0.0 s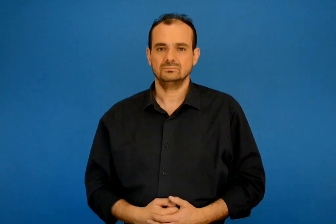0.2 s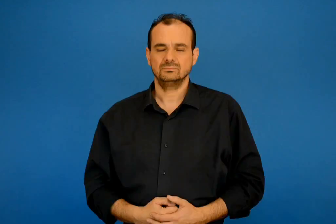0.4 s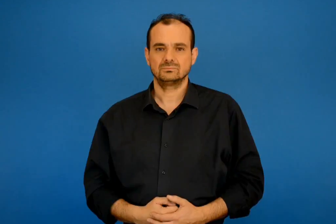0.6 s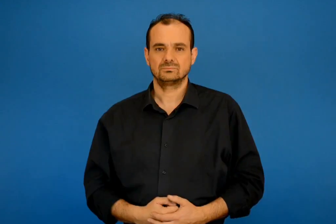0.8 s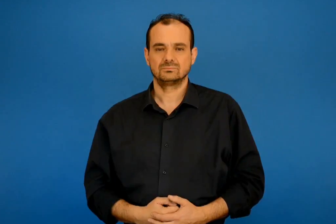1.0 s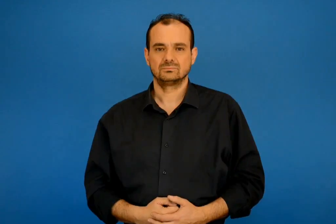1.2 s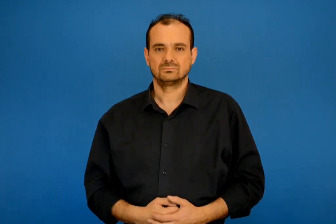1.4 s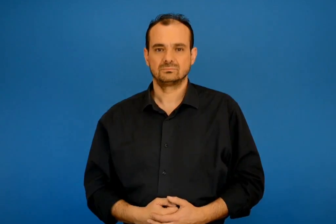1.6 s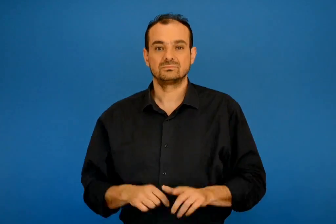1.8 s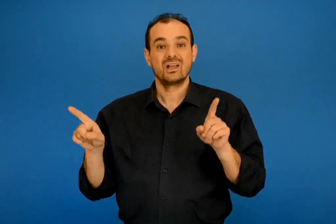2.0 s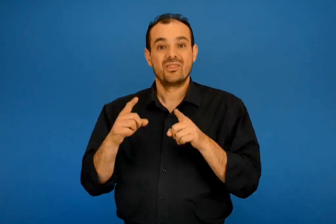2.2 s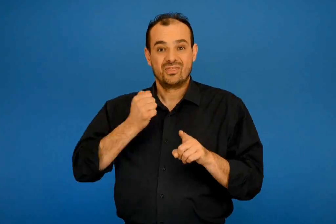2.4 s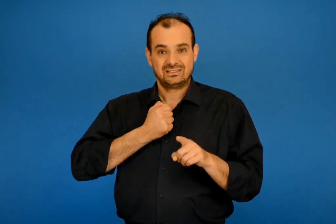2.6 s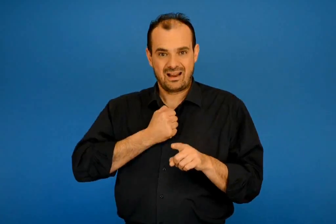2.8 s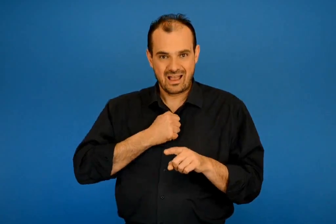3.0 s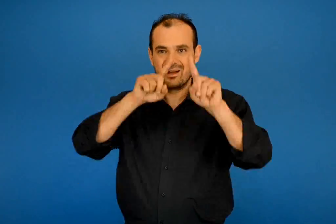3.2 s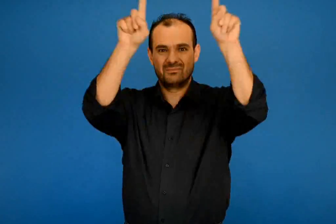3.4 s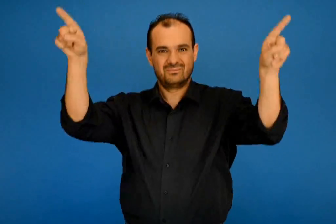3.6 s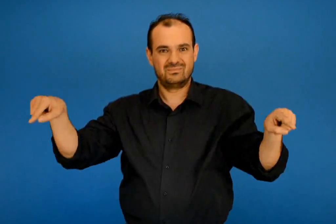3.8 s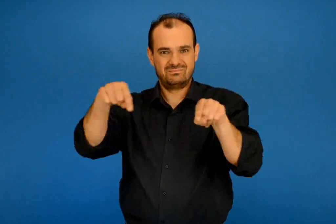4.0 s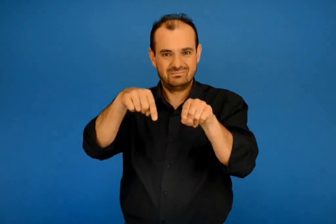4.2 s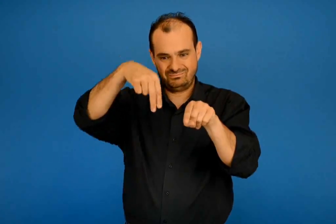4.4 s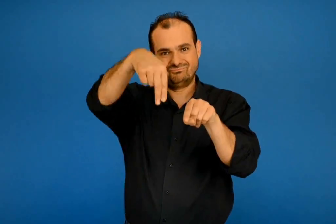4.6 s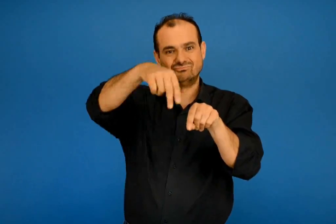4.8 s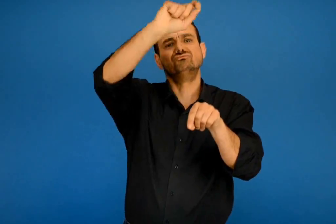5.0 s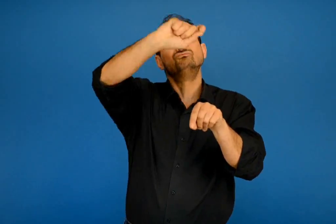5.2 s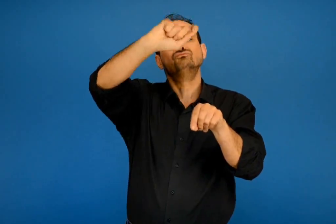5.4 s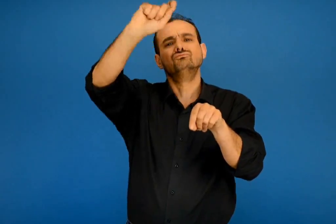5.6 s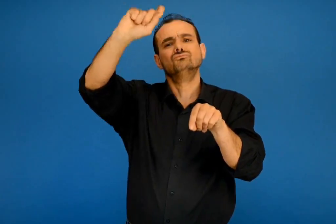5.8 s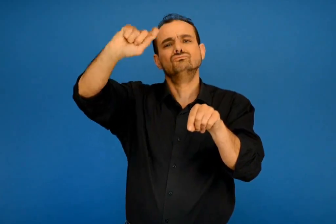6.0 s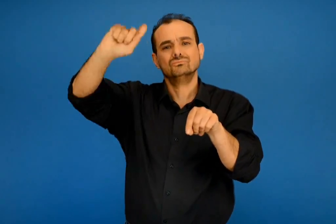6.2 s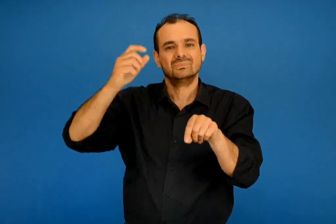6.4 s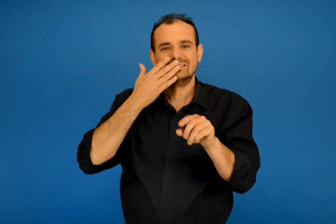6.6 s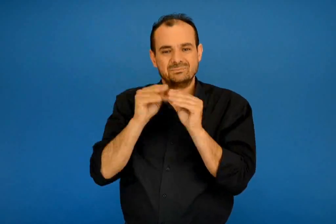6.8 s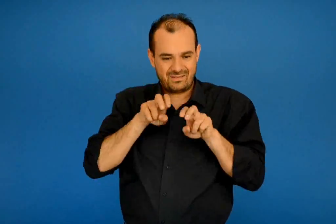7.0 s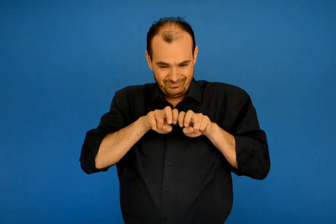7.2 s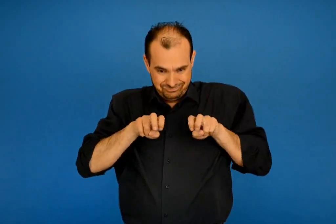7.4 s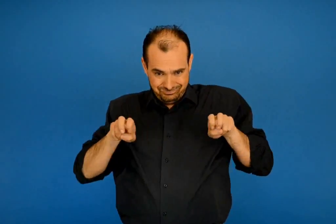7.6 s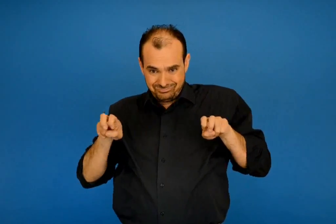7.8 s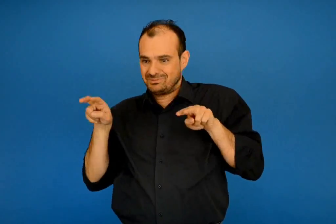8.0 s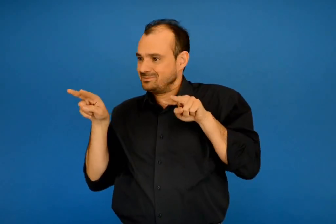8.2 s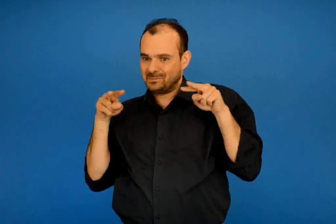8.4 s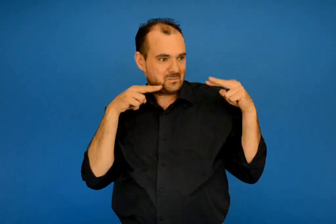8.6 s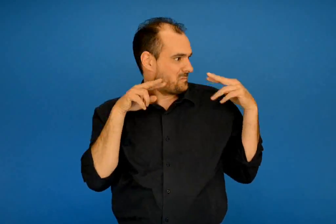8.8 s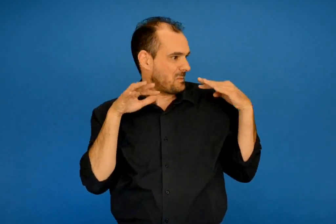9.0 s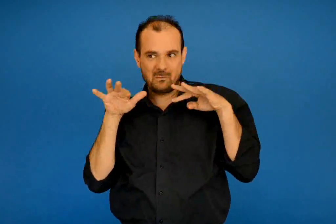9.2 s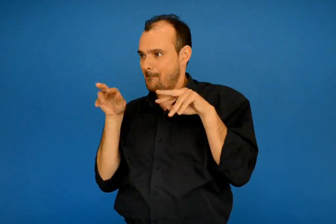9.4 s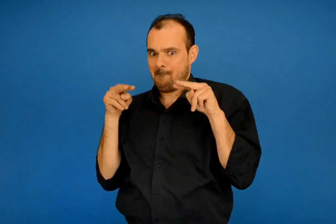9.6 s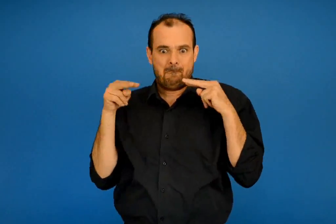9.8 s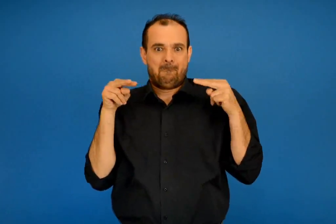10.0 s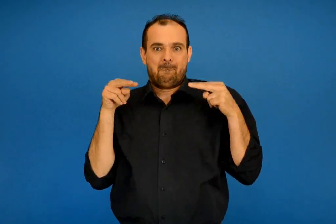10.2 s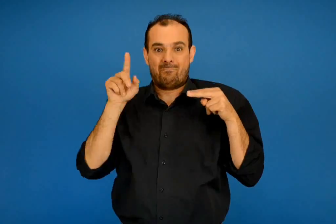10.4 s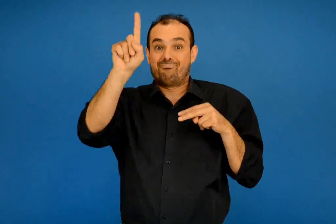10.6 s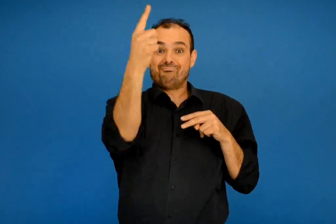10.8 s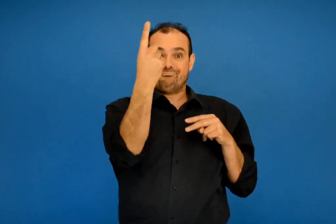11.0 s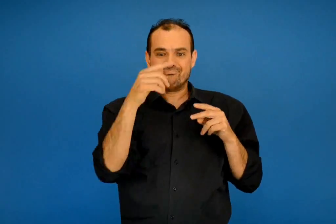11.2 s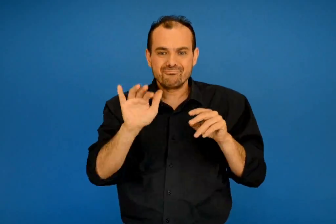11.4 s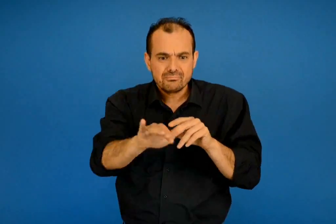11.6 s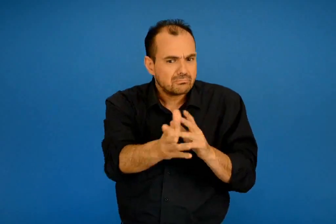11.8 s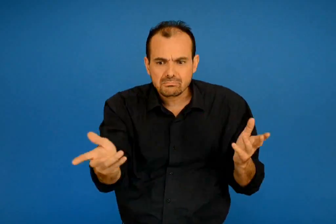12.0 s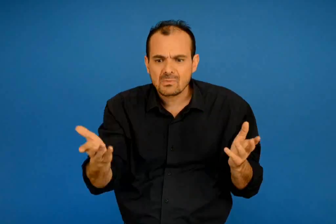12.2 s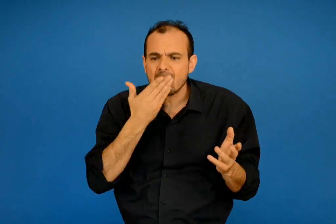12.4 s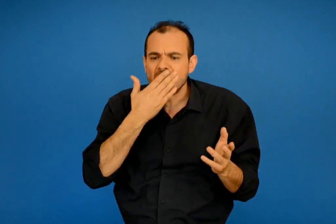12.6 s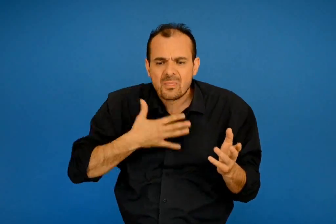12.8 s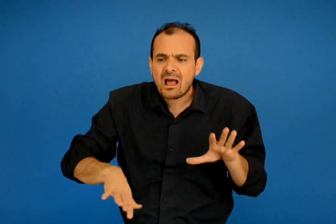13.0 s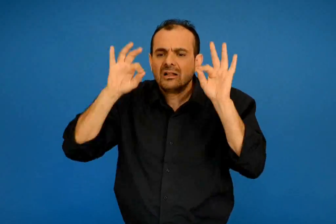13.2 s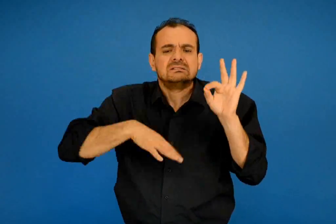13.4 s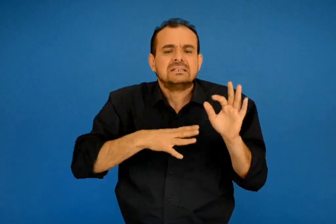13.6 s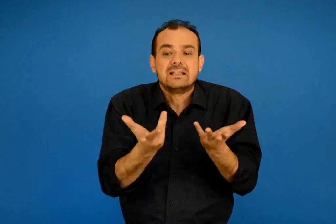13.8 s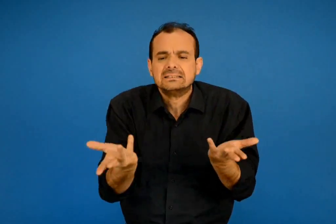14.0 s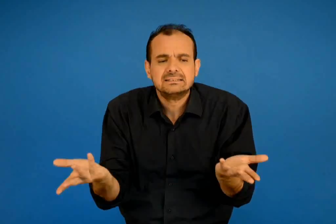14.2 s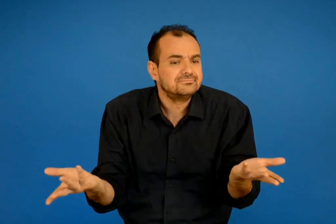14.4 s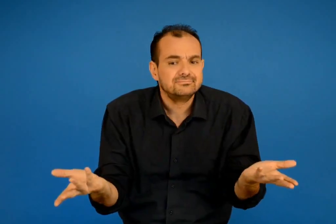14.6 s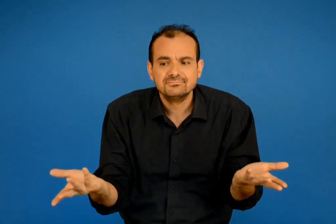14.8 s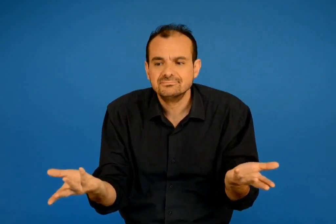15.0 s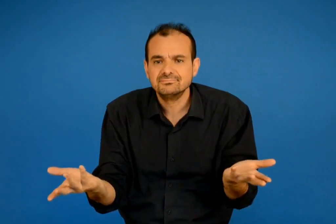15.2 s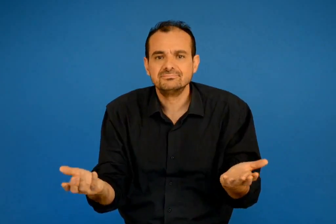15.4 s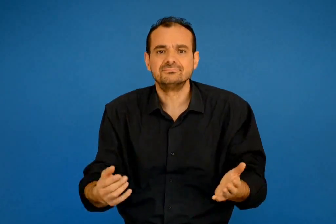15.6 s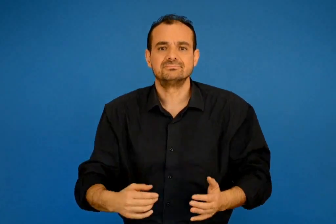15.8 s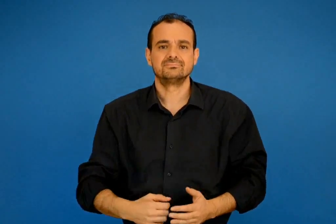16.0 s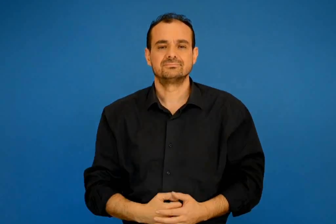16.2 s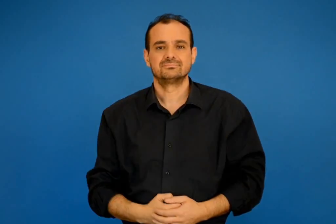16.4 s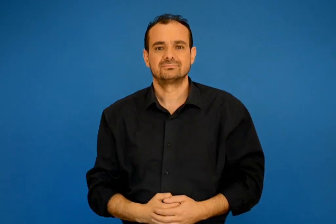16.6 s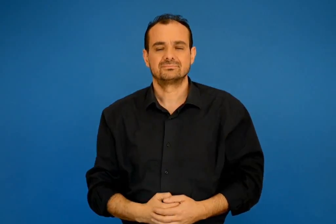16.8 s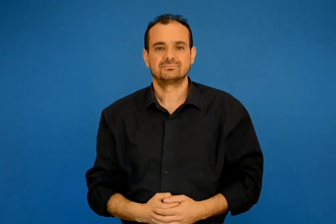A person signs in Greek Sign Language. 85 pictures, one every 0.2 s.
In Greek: η δασκάλα μας κυριά γεωργία τα έγραψε στον πίνακα κοιταζόμασταν όλοι μεταξύ μας με κάτι χαζά χαμογελά με τι θέλετε να αρχίσουμε ; ρώτησε η κυριά μας
